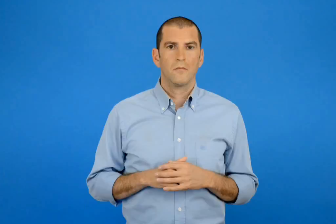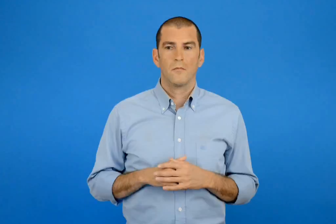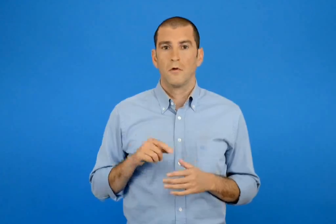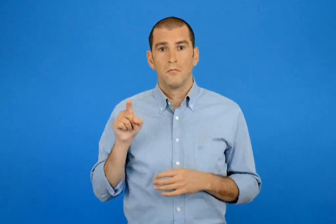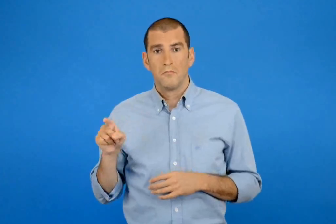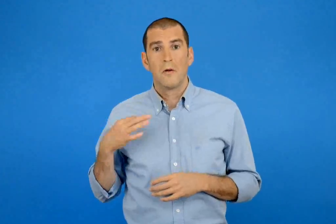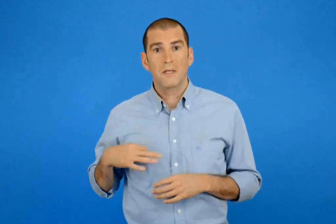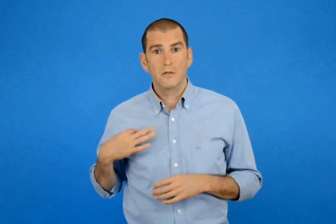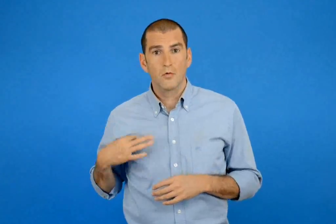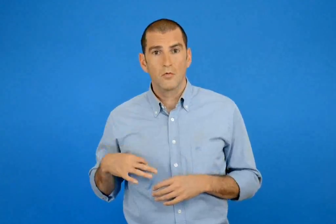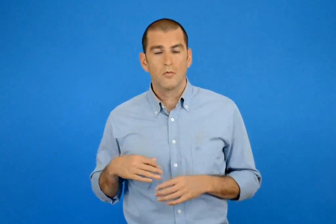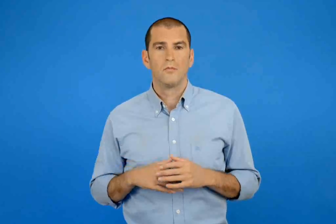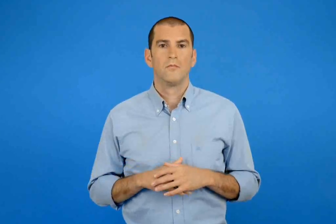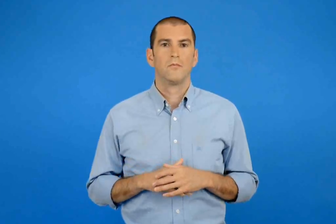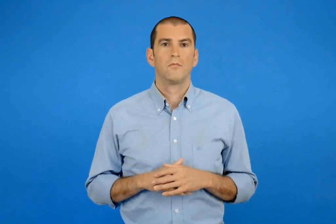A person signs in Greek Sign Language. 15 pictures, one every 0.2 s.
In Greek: στο πράσινο
